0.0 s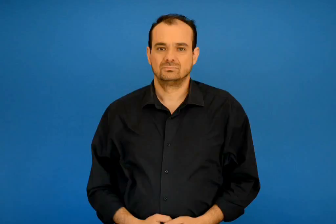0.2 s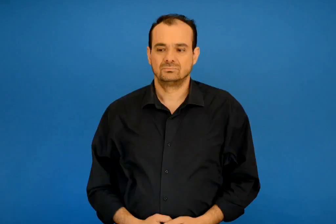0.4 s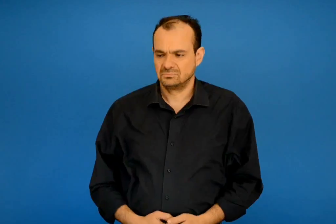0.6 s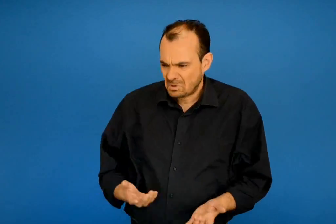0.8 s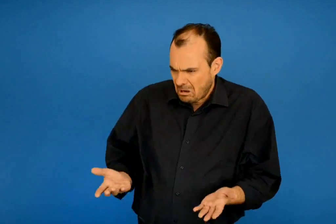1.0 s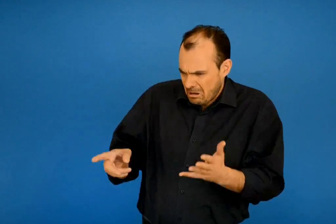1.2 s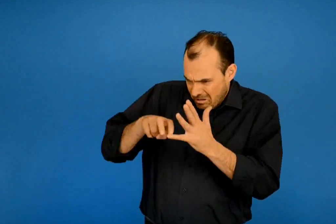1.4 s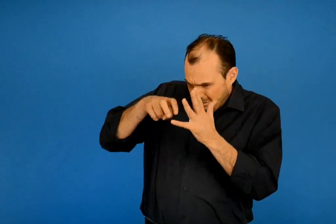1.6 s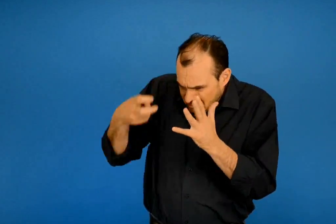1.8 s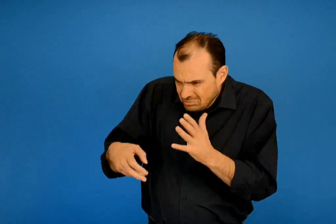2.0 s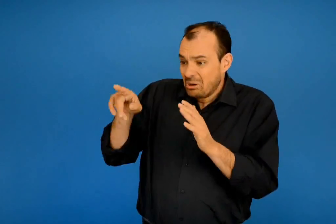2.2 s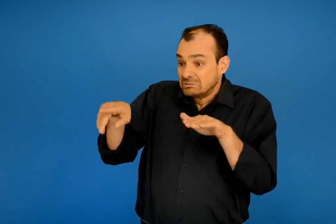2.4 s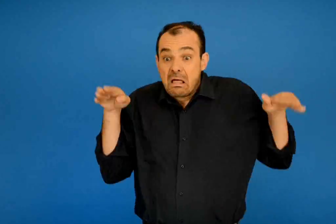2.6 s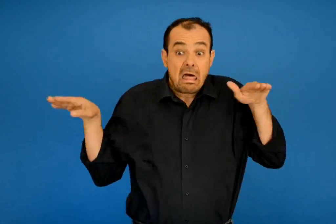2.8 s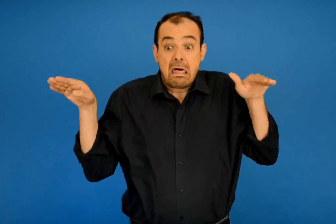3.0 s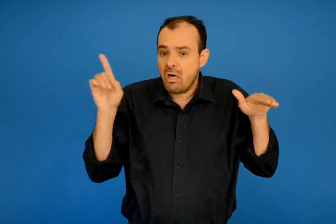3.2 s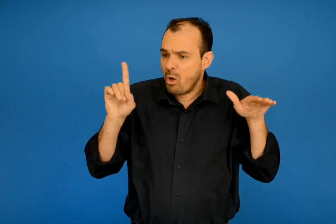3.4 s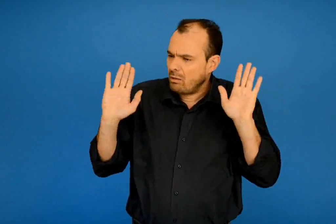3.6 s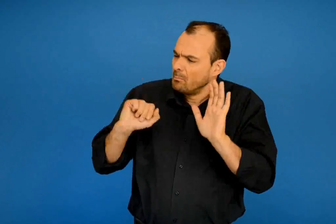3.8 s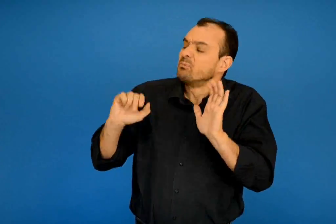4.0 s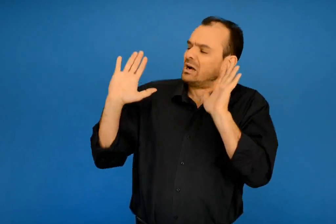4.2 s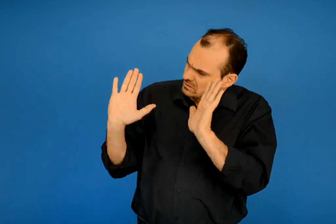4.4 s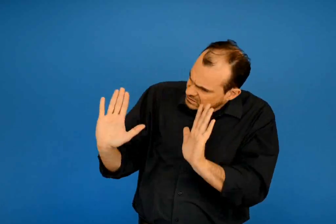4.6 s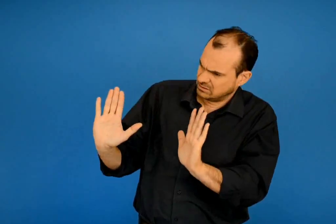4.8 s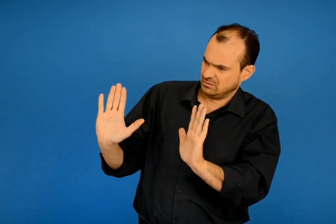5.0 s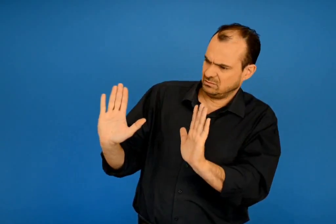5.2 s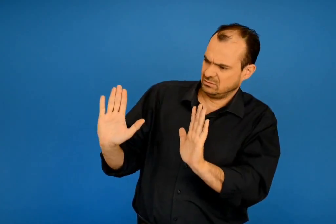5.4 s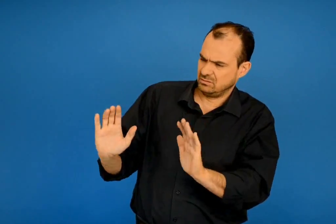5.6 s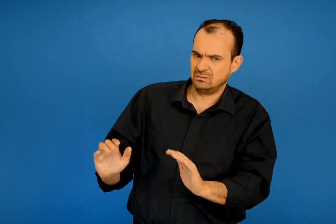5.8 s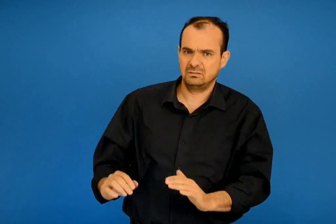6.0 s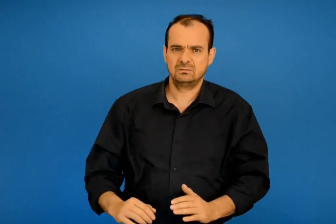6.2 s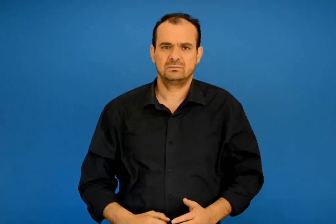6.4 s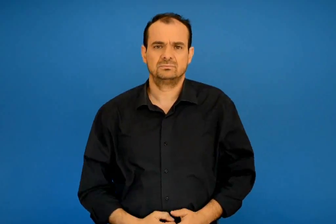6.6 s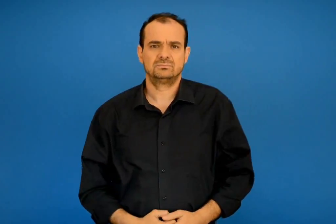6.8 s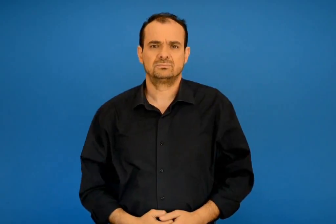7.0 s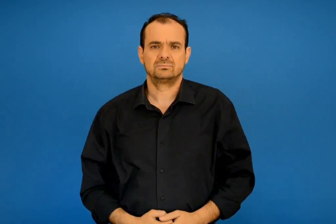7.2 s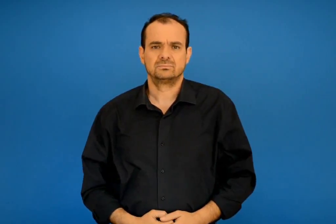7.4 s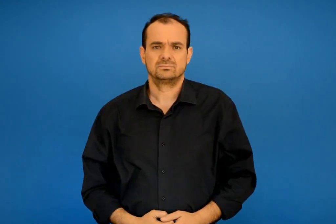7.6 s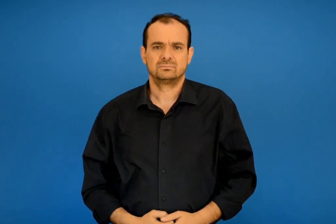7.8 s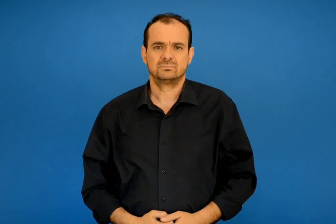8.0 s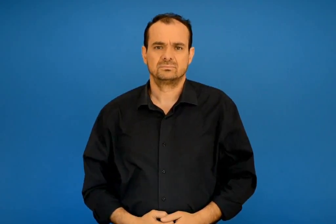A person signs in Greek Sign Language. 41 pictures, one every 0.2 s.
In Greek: δεν πέφτεις είπε ο ντικ - ντικ - ντικ μη φοβάσαι μην κουνάς γρήγορα τα φτερά σου
